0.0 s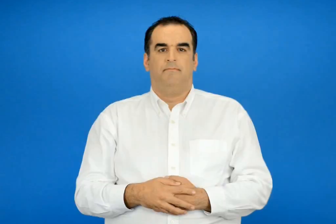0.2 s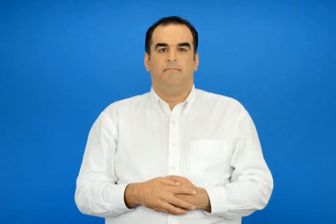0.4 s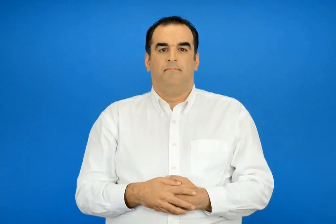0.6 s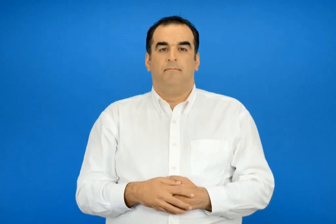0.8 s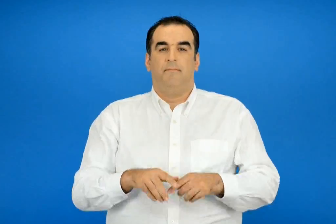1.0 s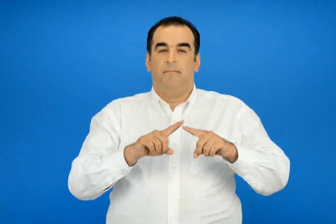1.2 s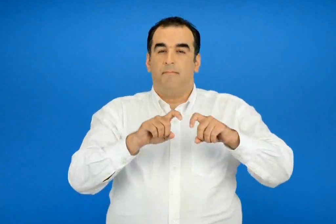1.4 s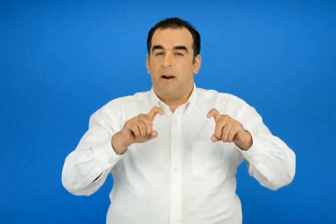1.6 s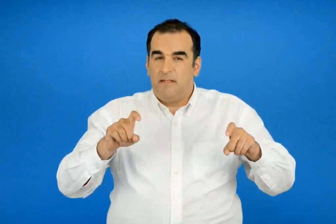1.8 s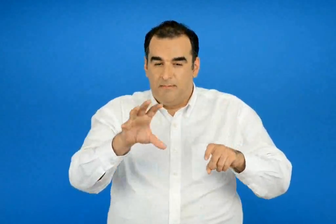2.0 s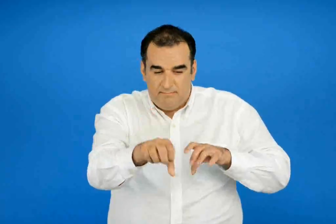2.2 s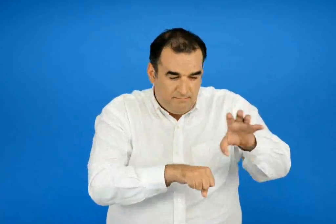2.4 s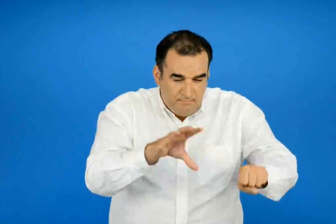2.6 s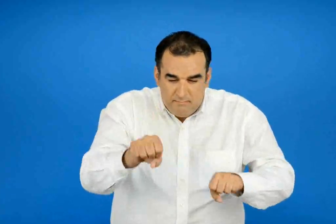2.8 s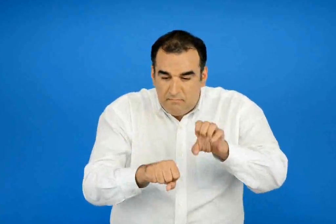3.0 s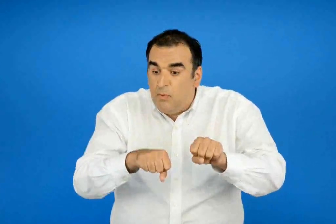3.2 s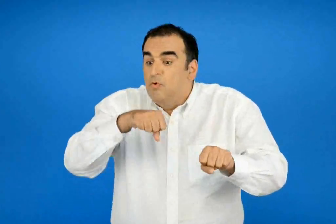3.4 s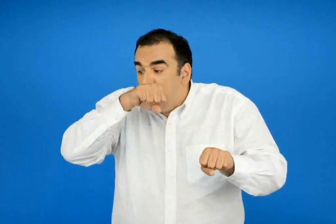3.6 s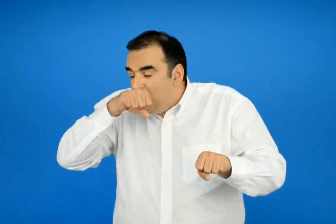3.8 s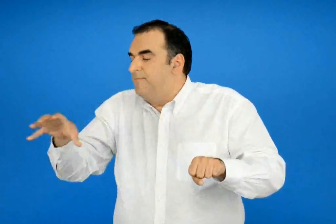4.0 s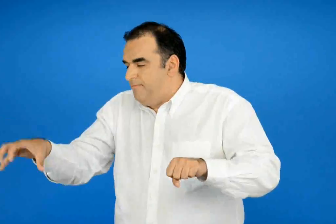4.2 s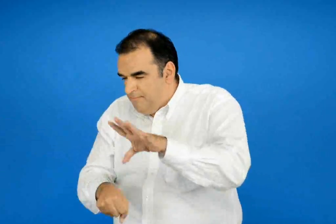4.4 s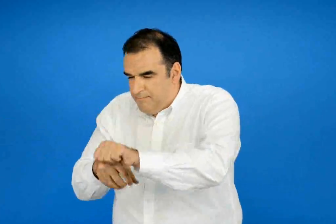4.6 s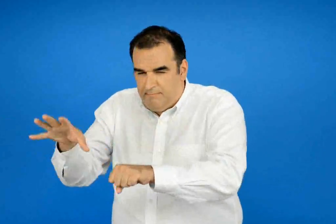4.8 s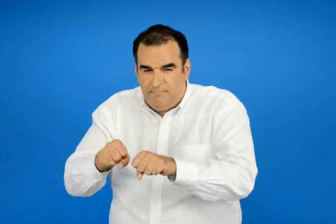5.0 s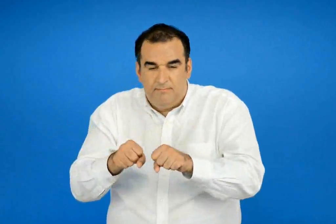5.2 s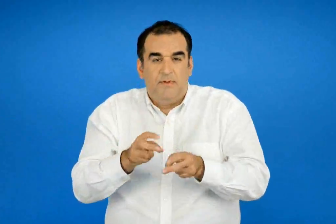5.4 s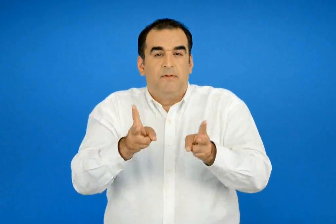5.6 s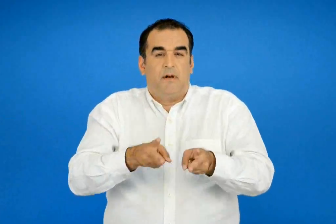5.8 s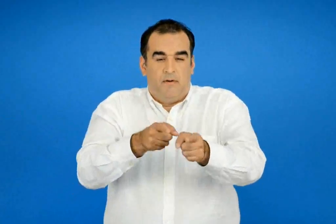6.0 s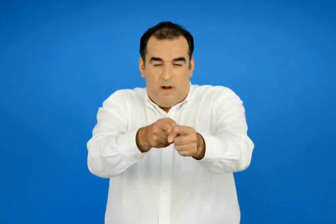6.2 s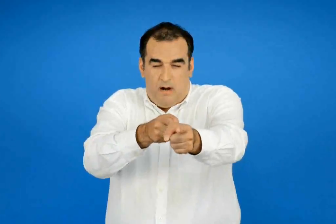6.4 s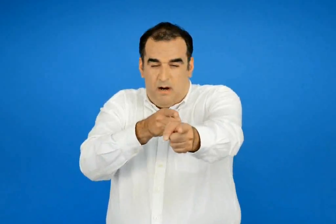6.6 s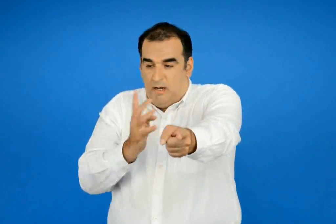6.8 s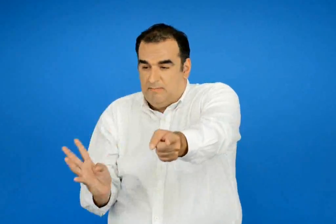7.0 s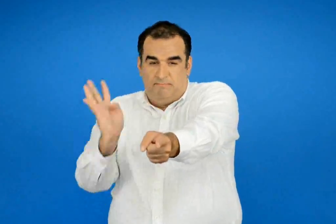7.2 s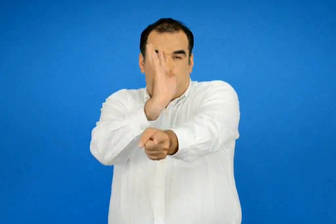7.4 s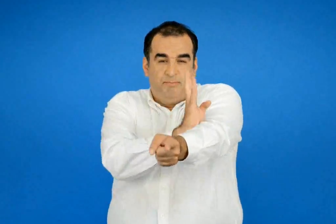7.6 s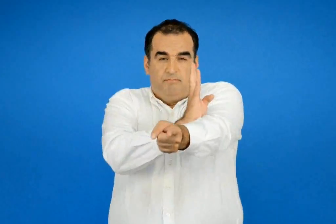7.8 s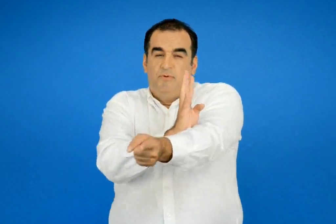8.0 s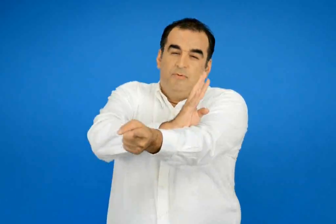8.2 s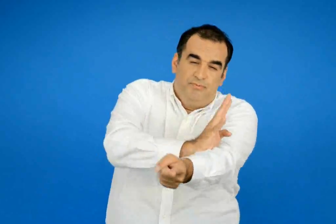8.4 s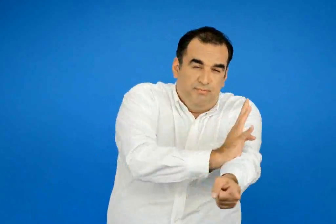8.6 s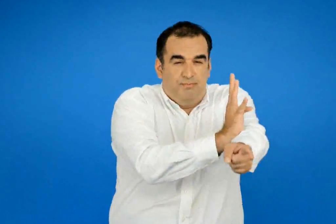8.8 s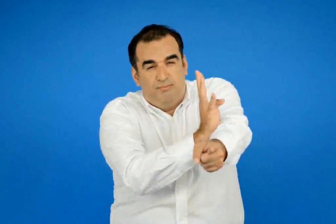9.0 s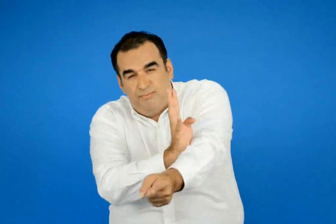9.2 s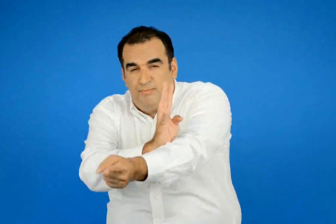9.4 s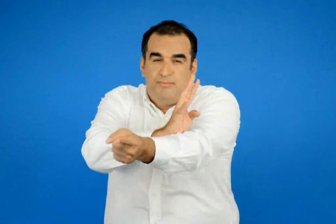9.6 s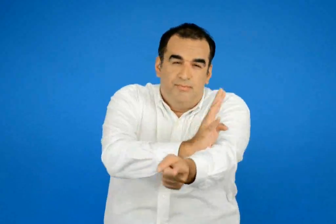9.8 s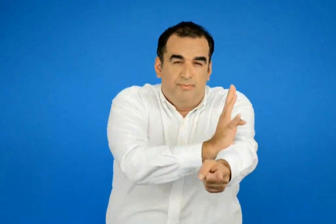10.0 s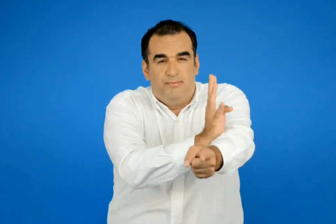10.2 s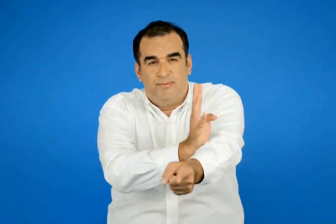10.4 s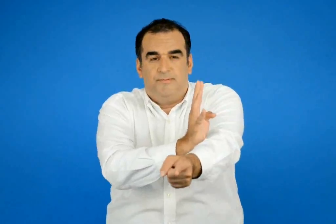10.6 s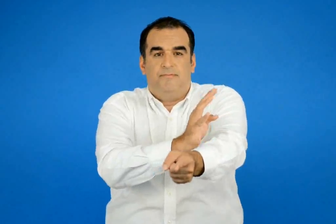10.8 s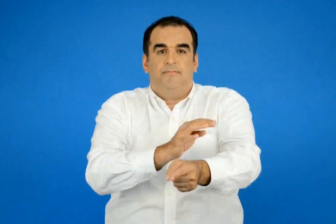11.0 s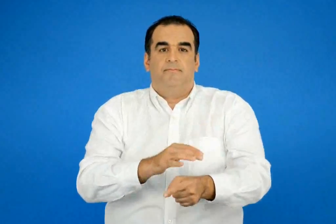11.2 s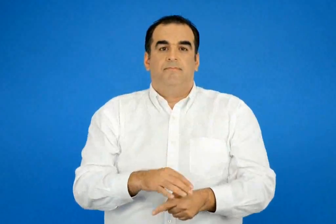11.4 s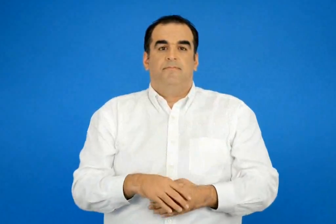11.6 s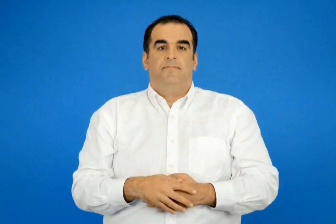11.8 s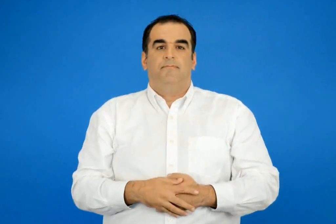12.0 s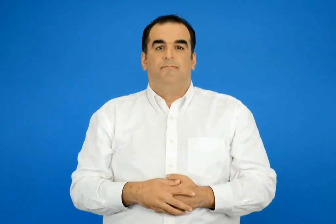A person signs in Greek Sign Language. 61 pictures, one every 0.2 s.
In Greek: μάζεψαν τα πράγματα τους κι οτιδήποτε άλλο αγαπημένο κι έφυγαν μακριά μια μέρα με το μακαρονοτρένο
